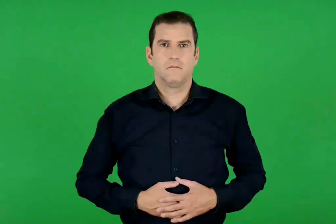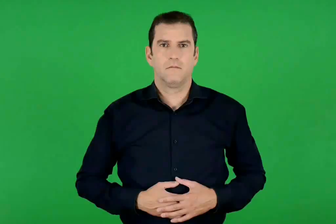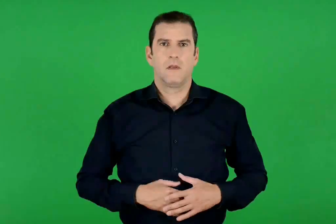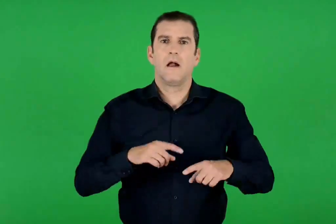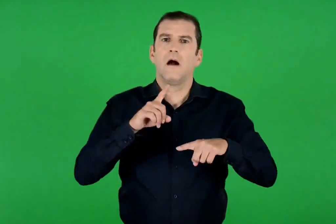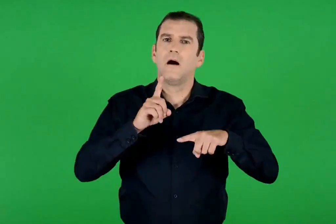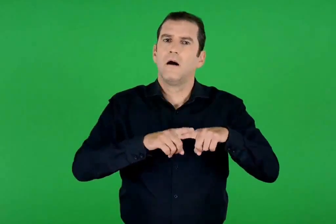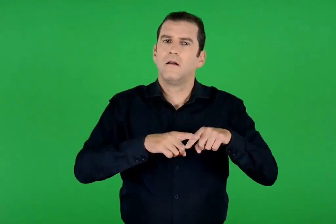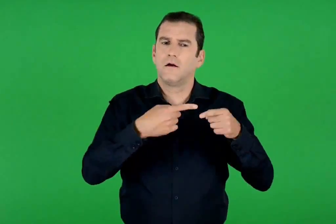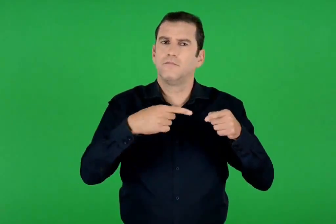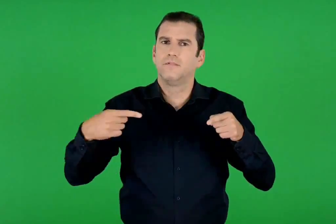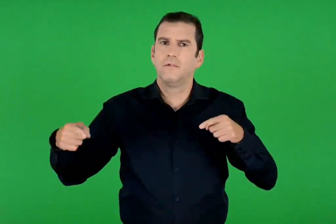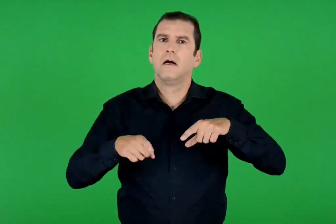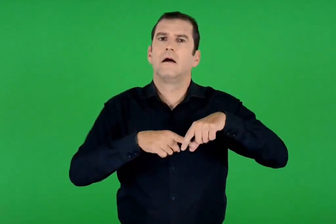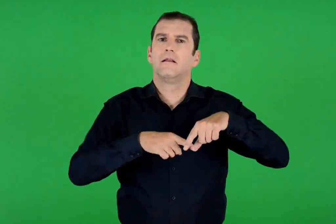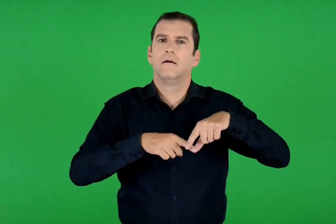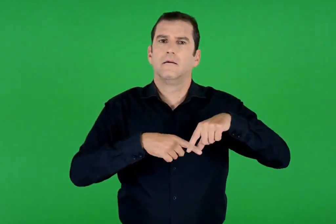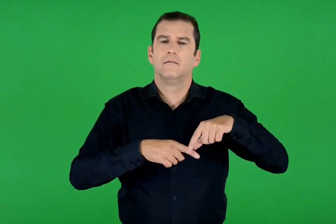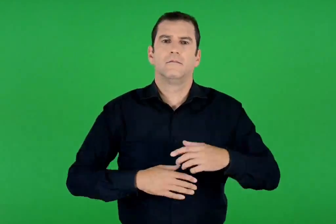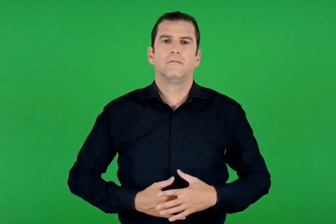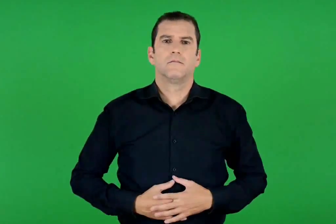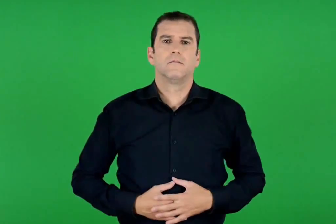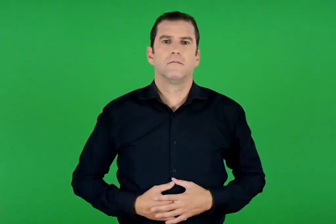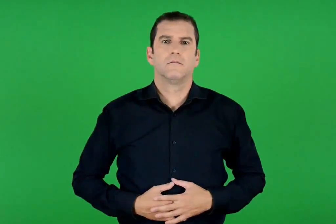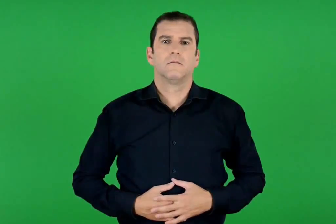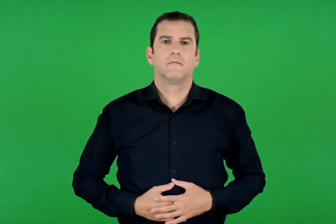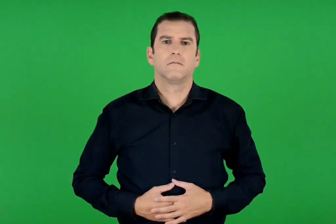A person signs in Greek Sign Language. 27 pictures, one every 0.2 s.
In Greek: ελληνικά κάλαντα
